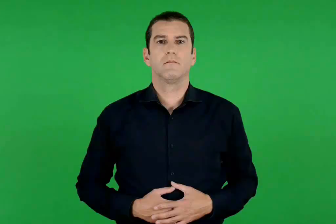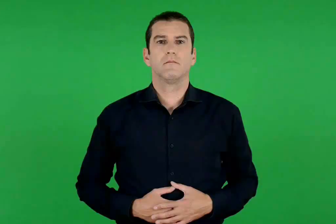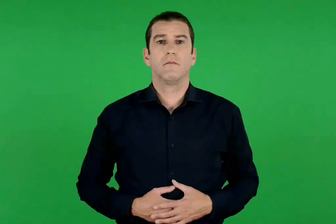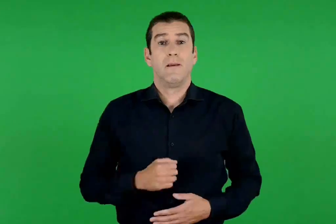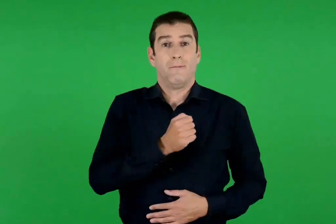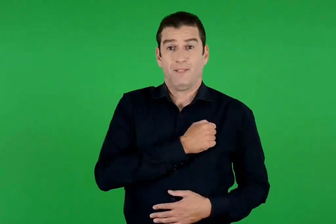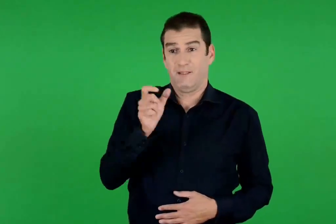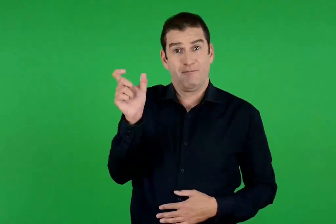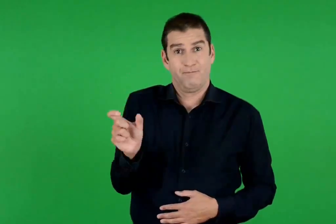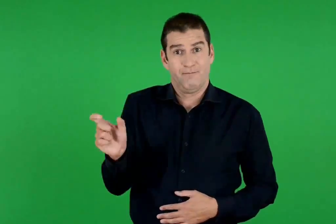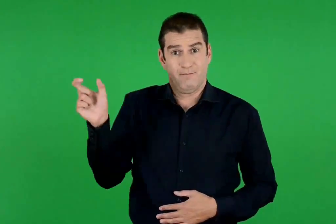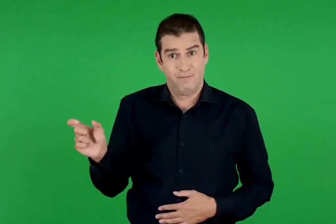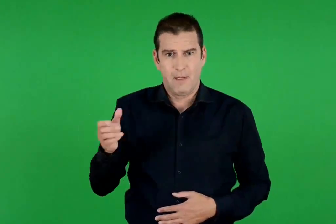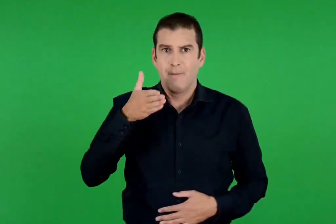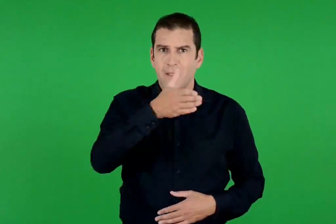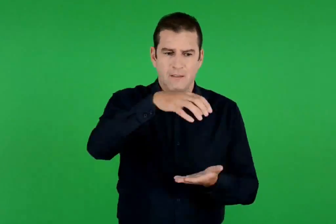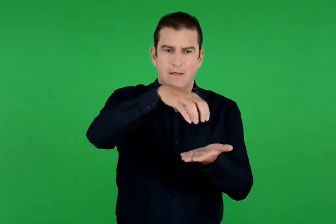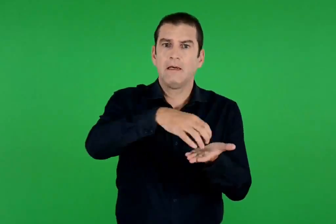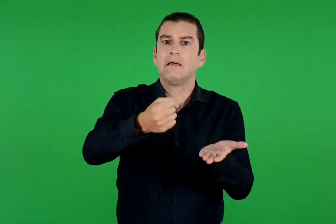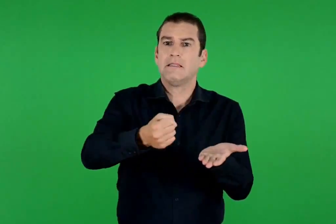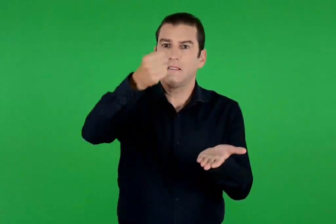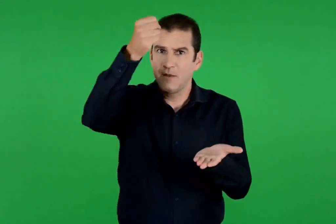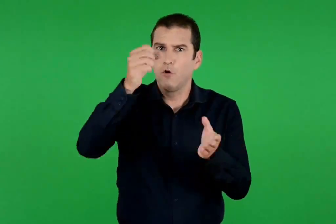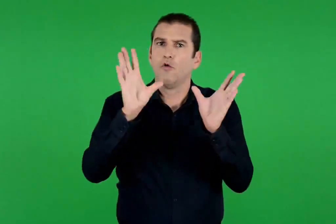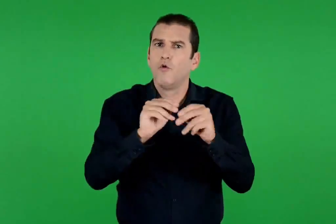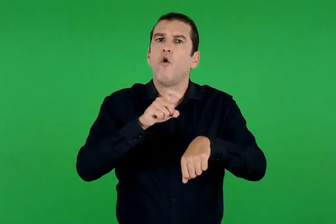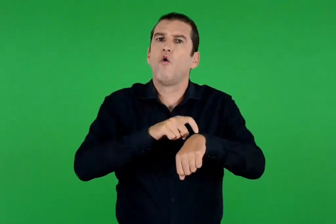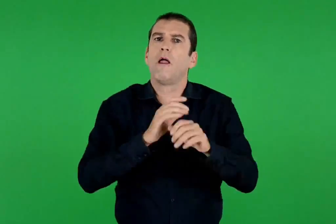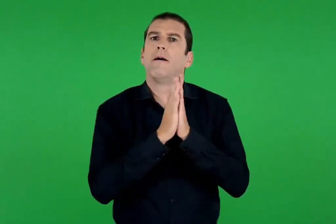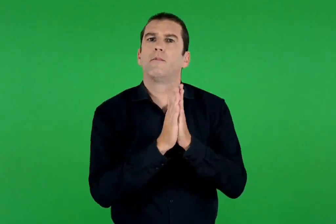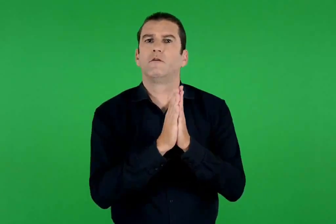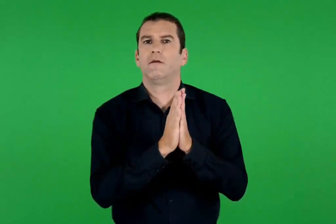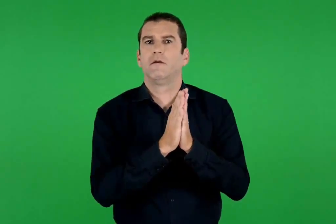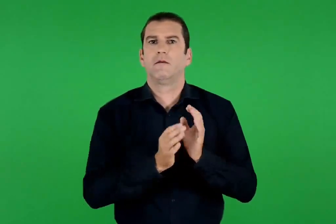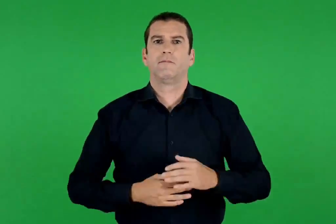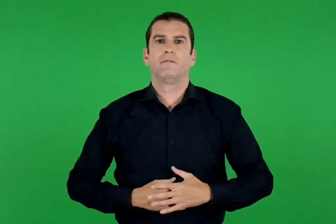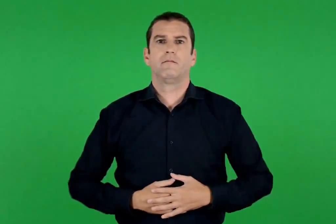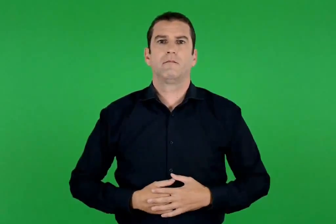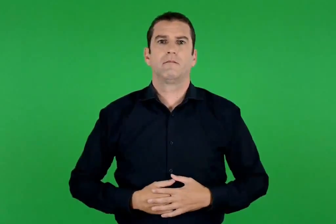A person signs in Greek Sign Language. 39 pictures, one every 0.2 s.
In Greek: οι πιστοί μέσα στο τζαμί την ώρα της προσευχής
